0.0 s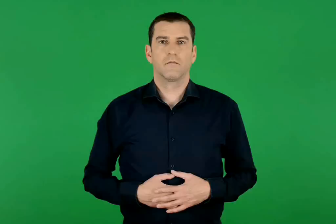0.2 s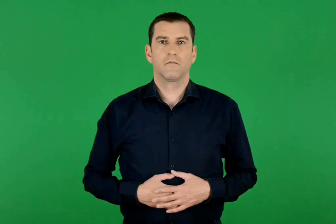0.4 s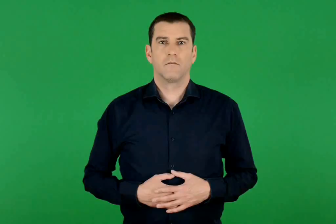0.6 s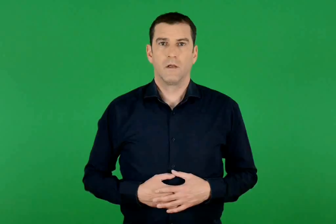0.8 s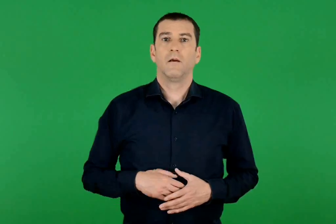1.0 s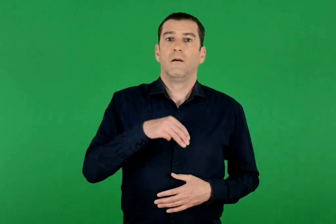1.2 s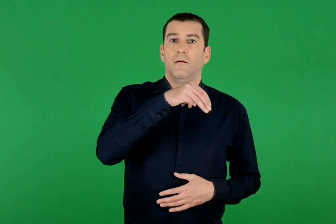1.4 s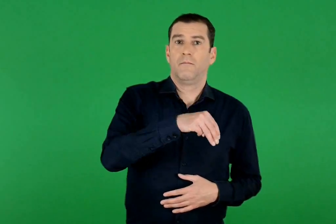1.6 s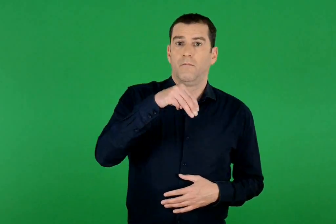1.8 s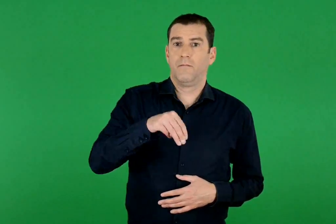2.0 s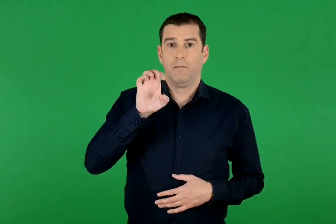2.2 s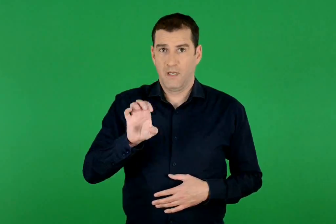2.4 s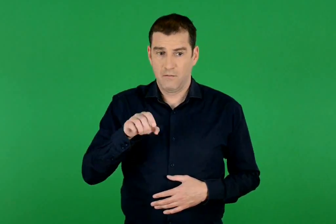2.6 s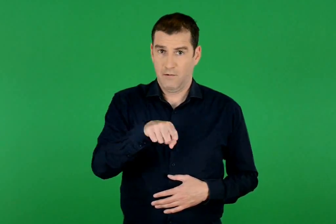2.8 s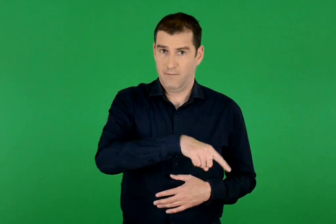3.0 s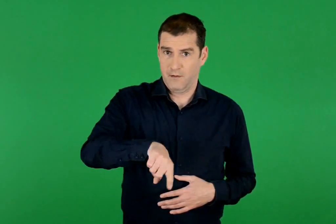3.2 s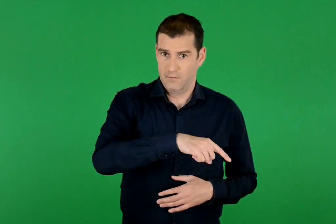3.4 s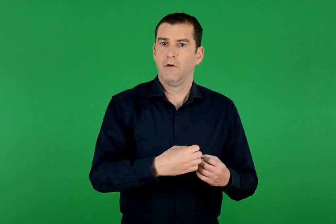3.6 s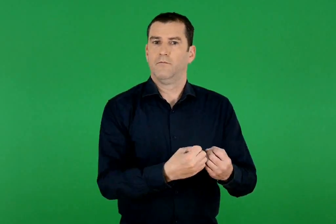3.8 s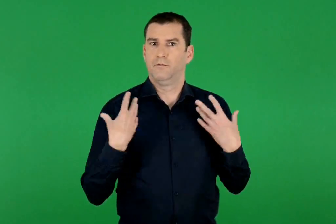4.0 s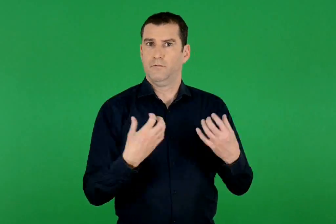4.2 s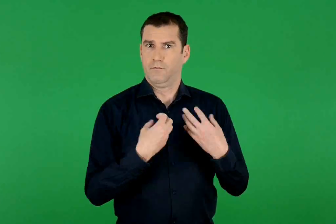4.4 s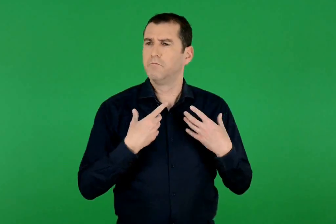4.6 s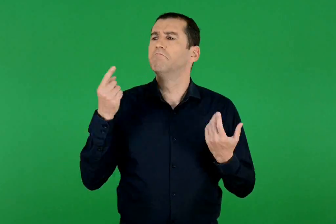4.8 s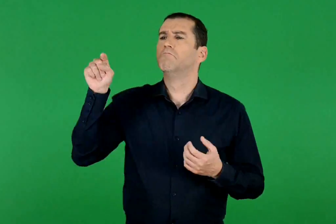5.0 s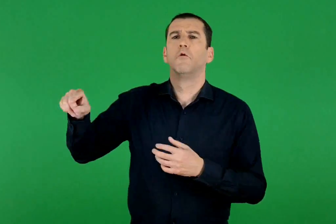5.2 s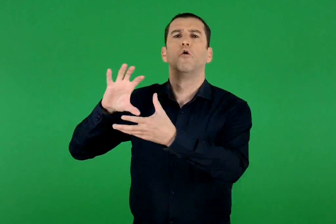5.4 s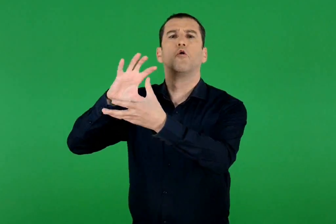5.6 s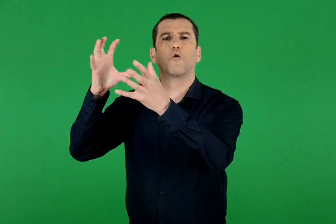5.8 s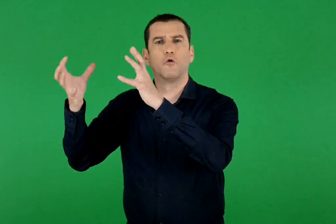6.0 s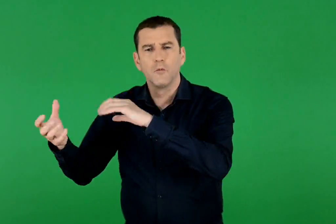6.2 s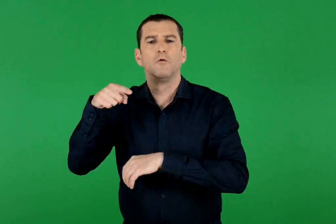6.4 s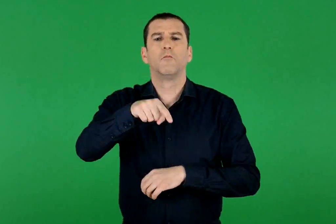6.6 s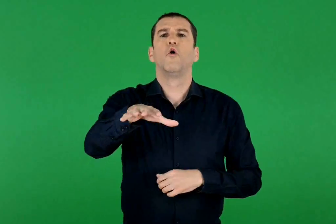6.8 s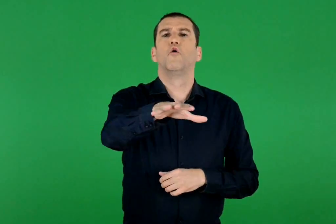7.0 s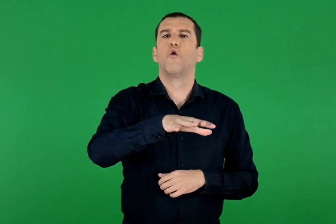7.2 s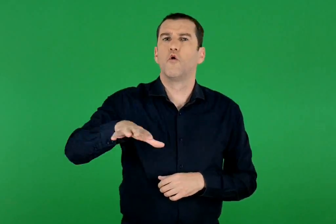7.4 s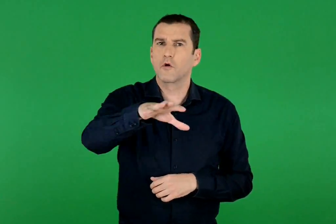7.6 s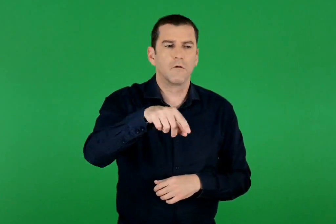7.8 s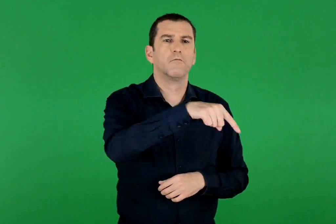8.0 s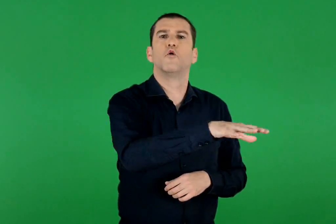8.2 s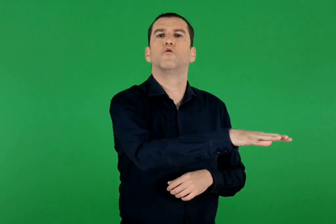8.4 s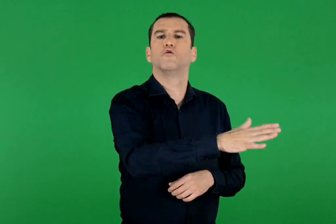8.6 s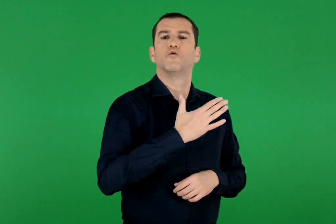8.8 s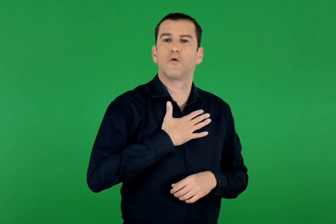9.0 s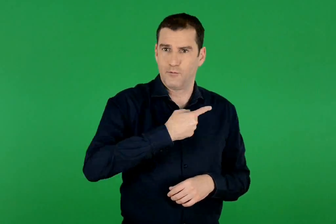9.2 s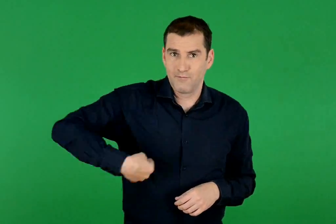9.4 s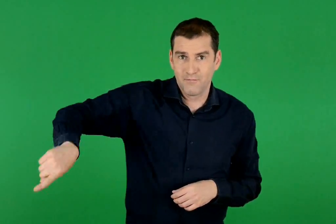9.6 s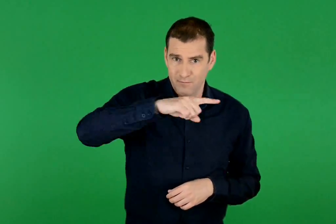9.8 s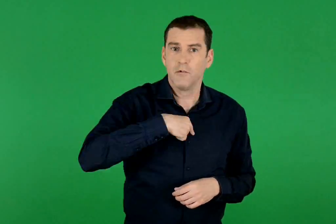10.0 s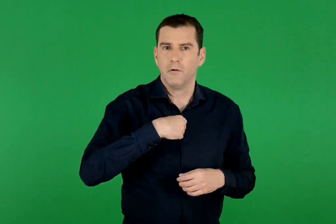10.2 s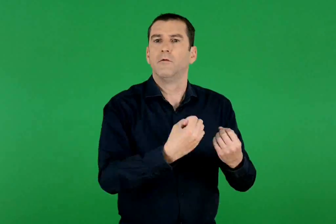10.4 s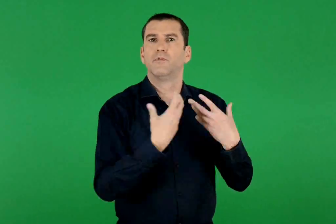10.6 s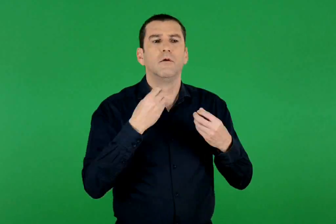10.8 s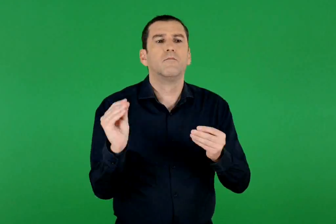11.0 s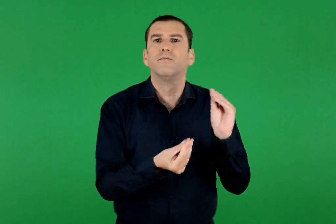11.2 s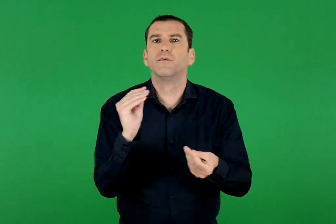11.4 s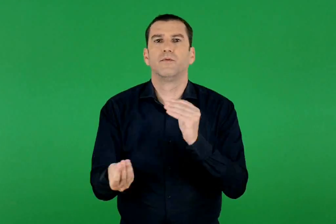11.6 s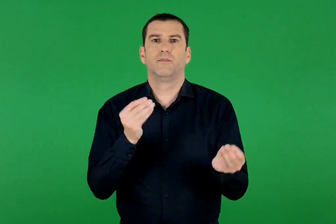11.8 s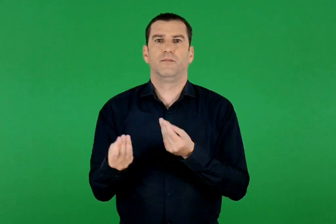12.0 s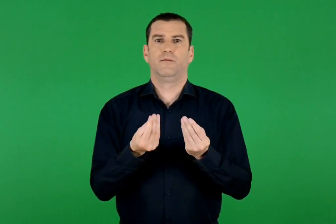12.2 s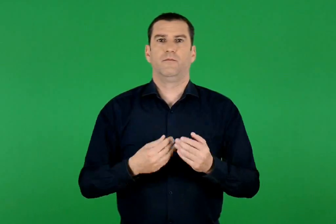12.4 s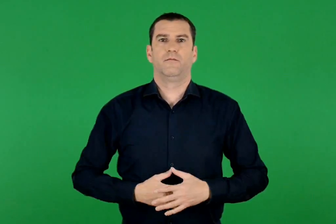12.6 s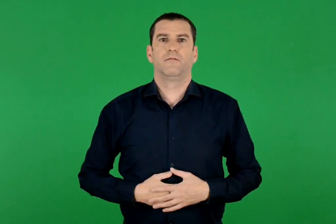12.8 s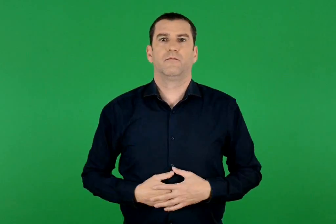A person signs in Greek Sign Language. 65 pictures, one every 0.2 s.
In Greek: τα μ.μ.ε. μάς πληροφορούν για όσα συμβαίνουν στον κόσμο , στη χώρα μας , στον τόπο μας
